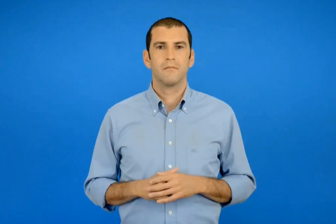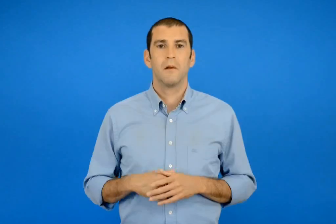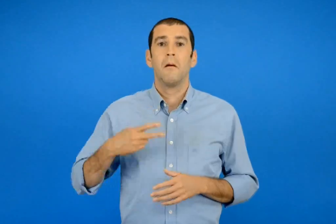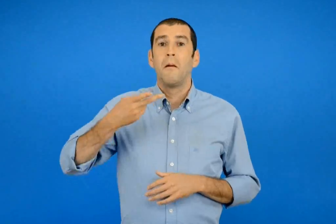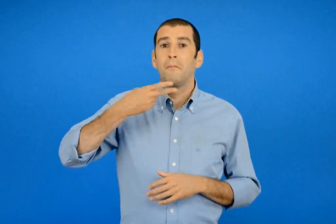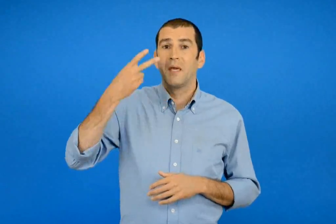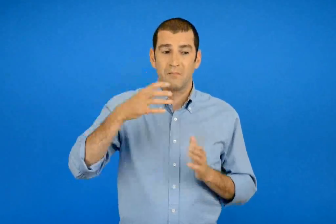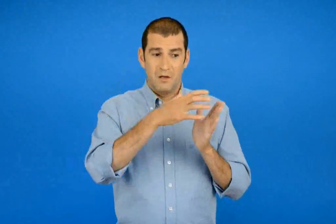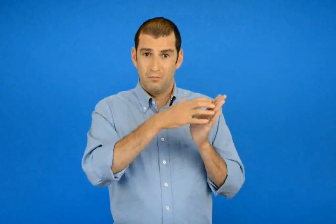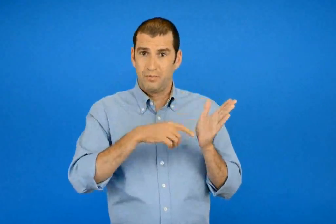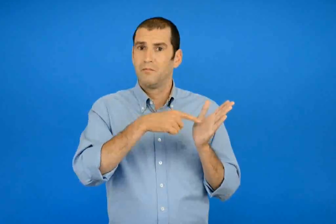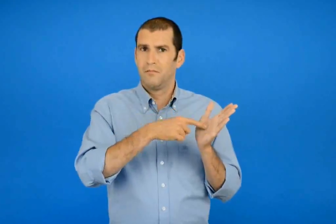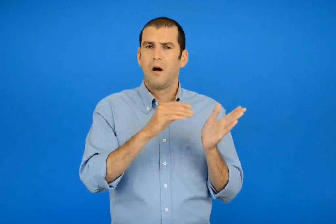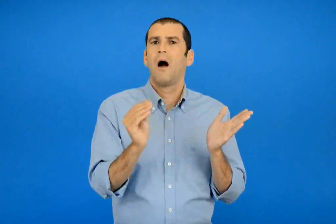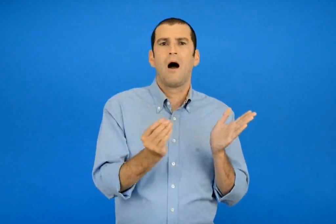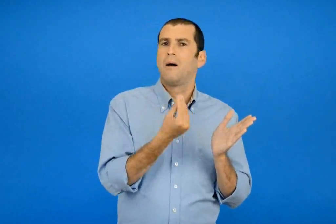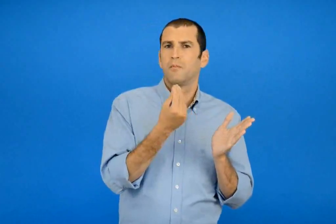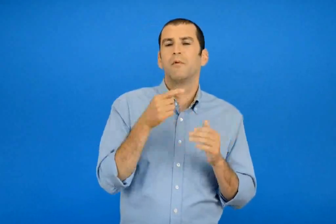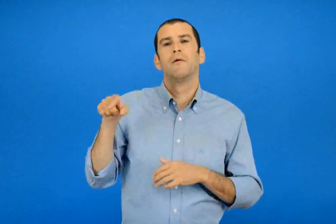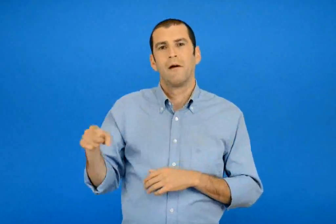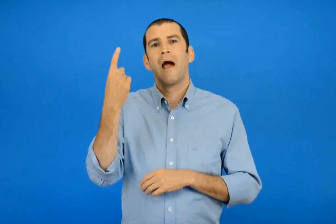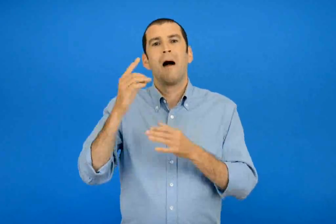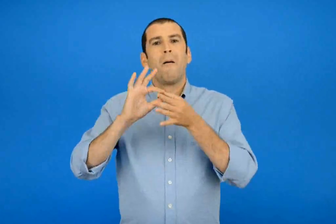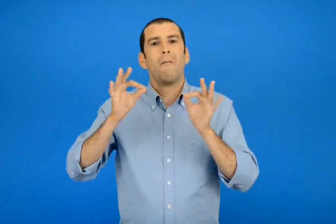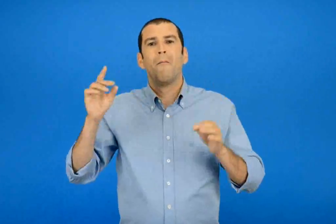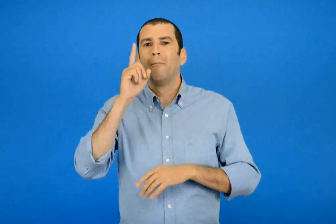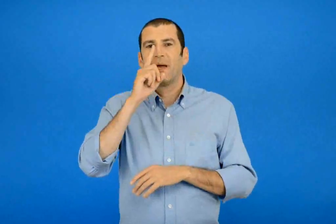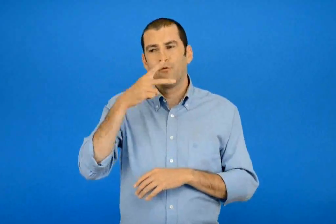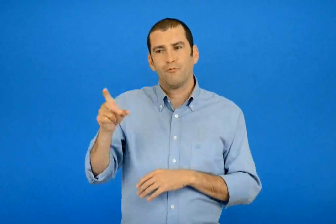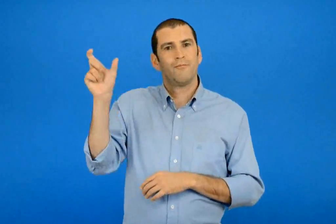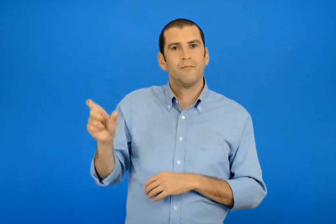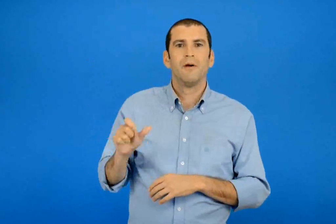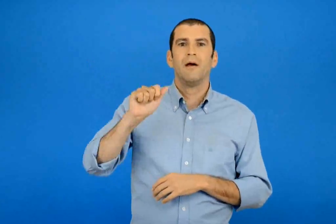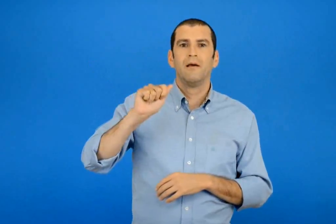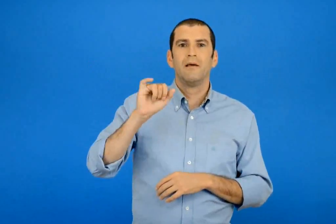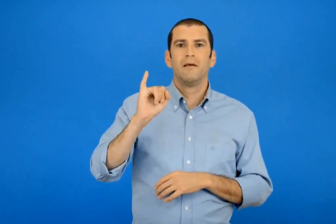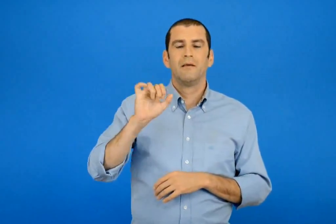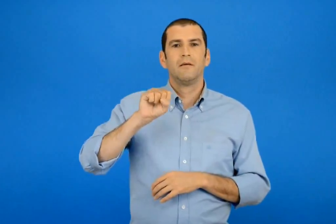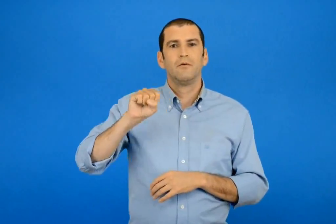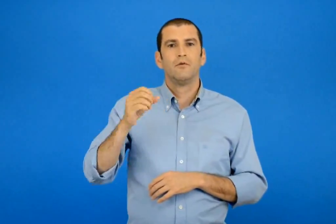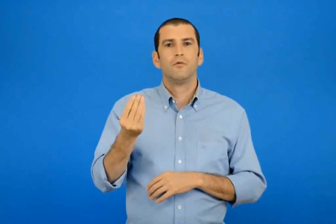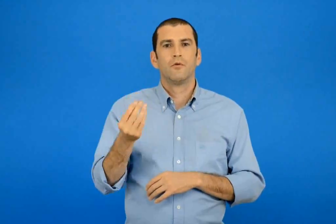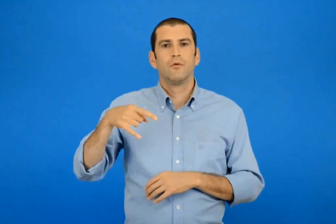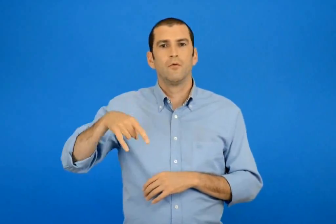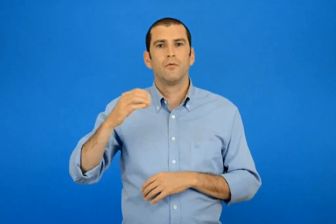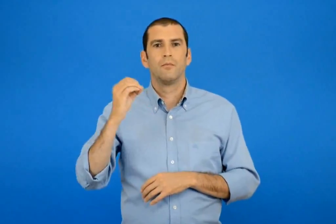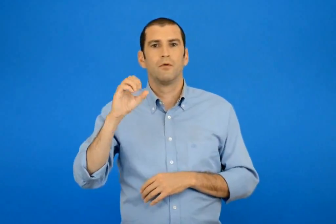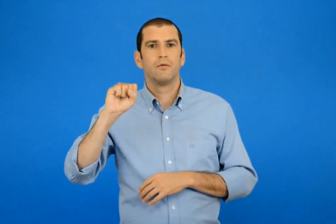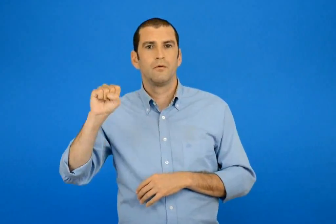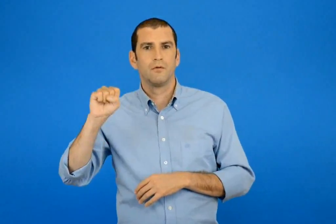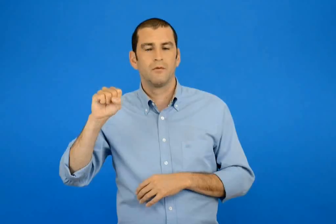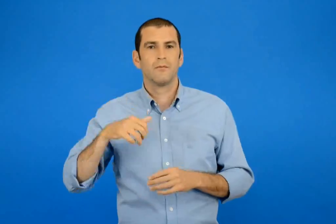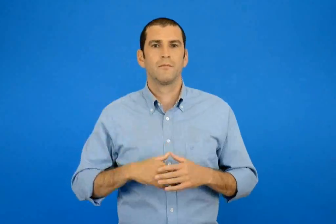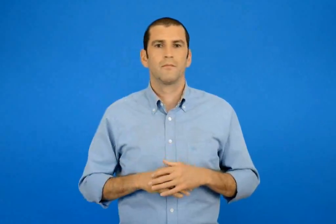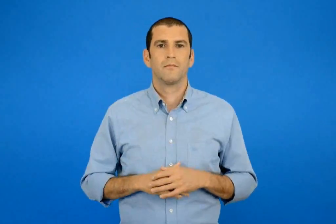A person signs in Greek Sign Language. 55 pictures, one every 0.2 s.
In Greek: το ποίημα αυτό βγαίνει από ένα μύθο του αίσωπου
